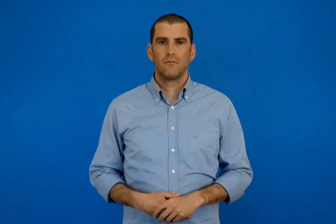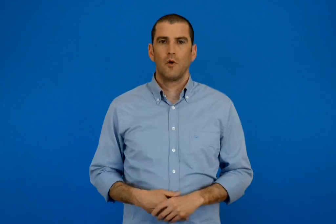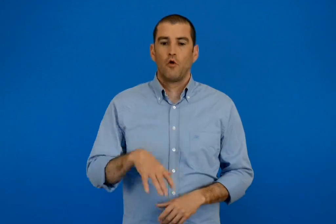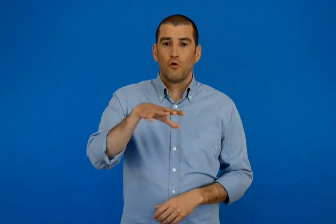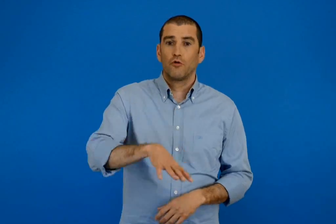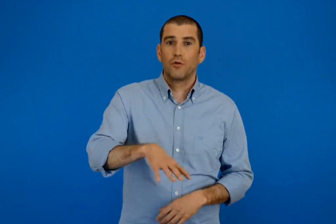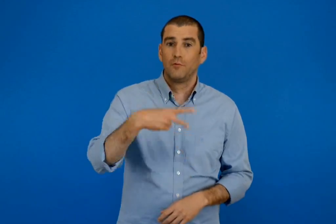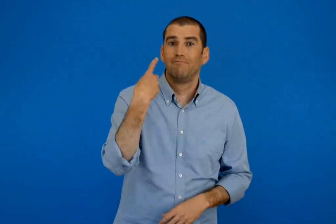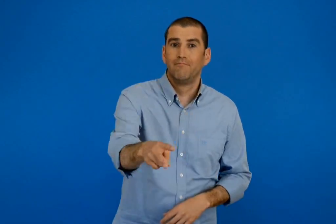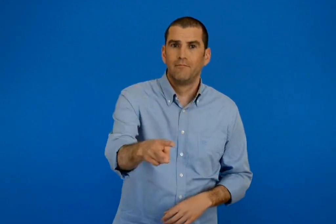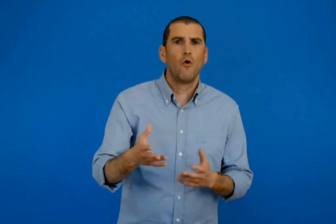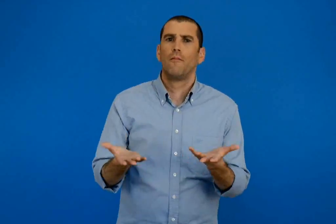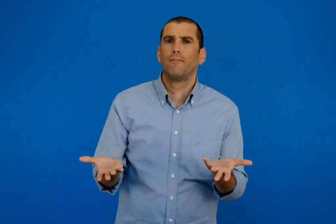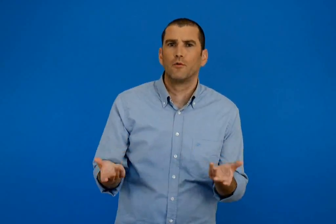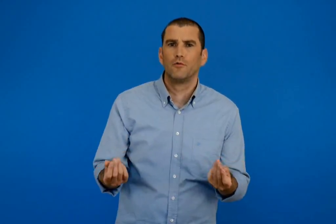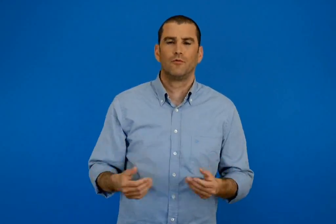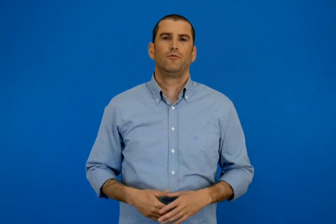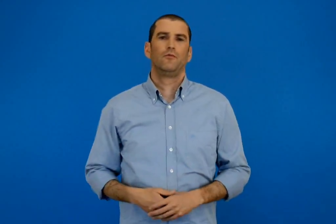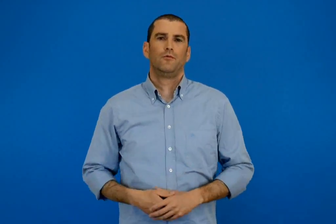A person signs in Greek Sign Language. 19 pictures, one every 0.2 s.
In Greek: πως είναι ο δικός σου τόπος ;
